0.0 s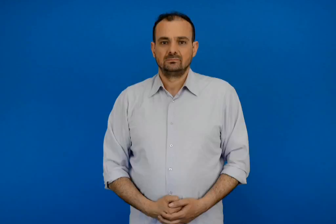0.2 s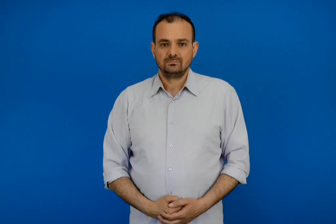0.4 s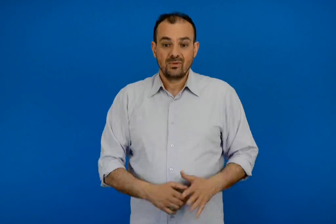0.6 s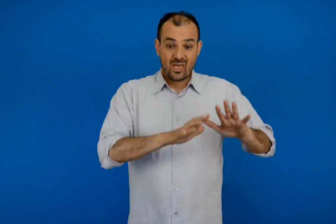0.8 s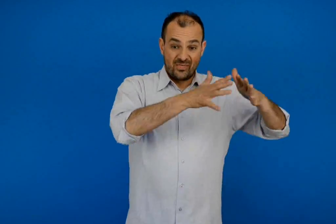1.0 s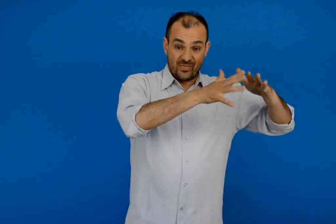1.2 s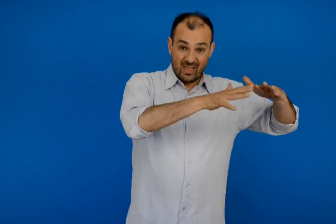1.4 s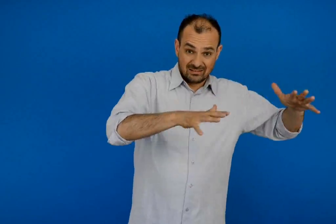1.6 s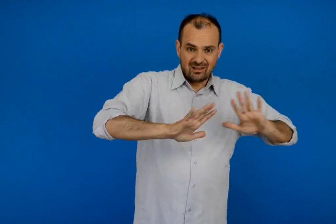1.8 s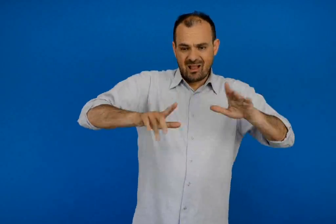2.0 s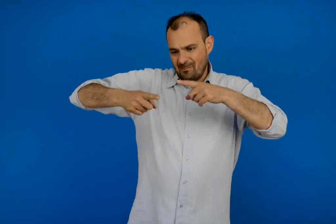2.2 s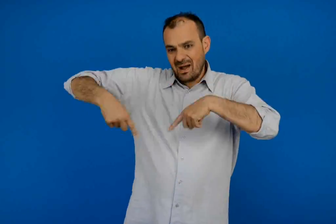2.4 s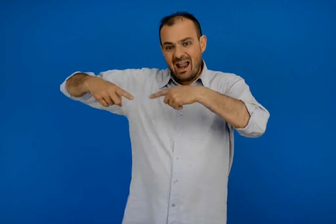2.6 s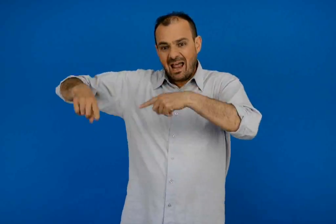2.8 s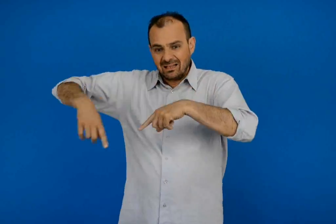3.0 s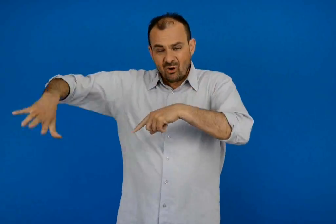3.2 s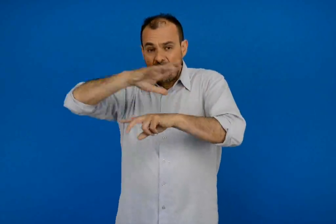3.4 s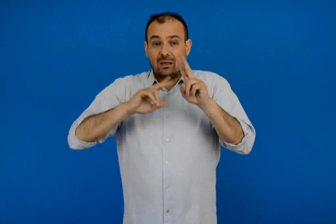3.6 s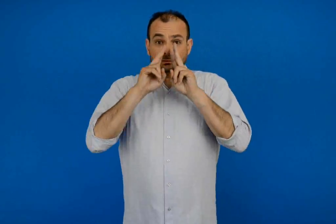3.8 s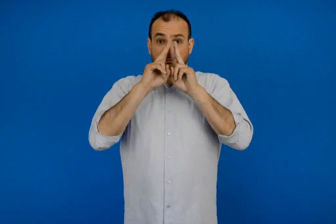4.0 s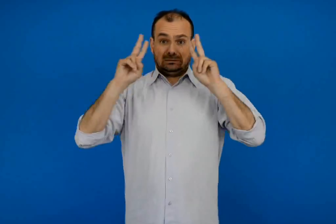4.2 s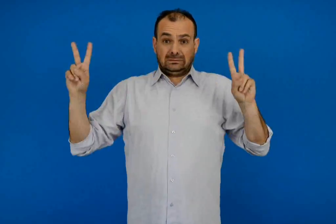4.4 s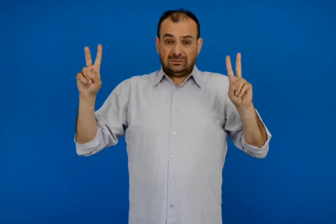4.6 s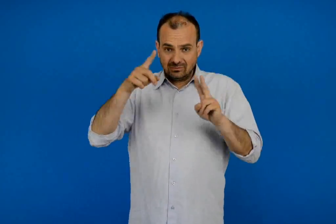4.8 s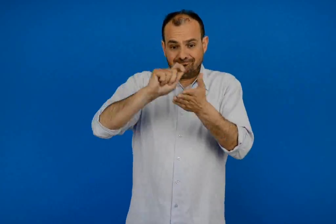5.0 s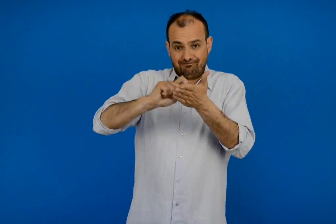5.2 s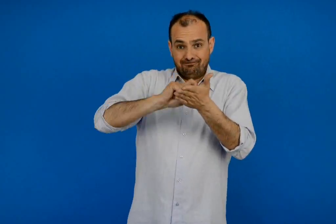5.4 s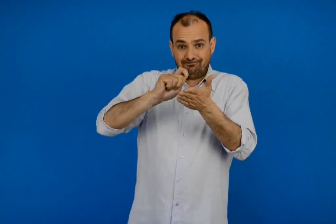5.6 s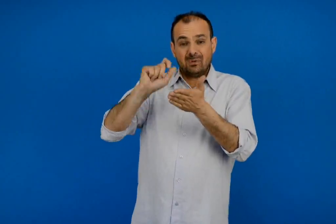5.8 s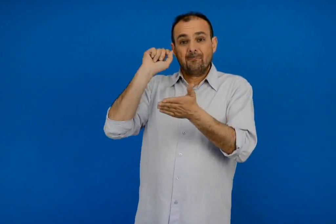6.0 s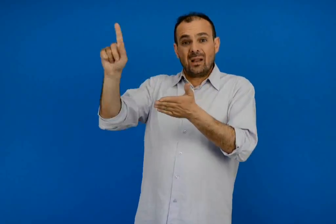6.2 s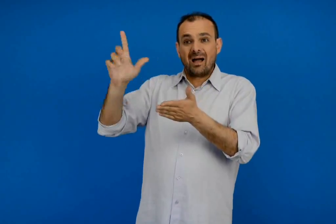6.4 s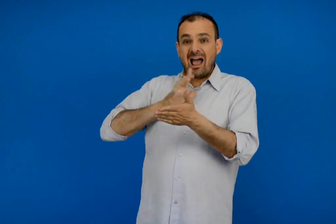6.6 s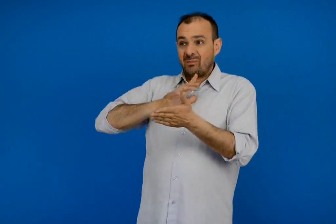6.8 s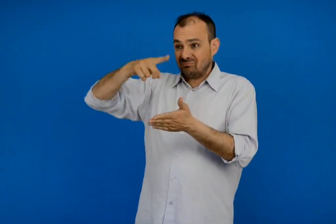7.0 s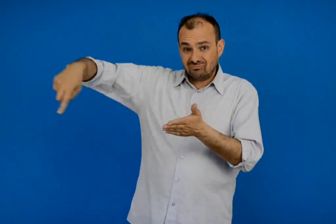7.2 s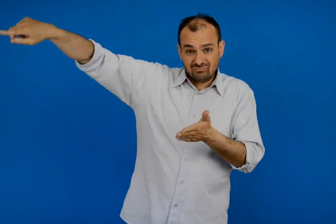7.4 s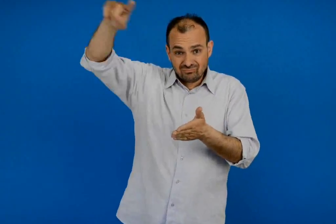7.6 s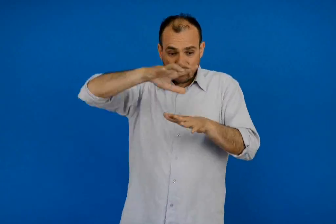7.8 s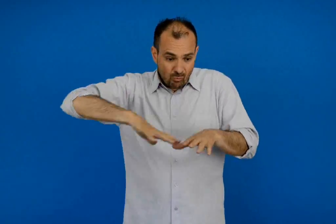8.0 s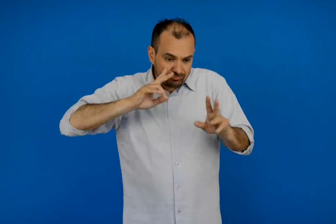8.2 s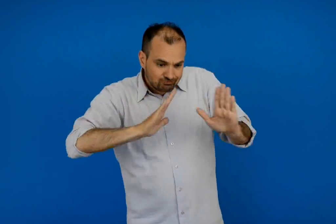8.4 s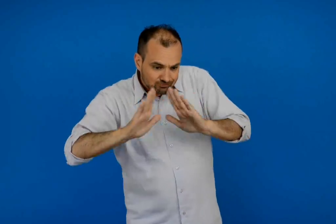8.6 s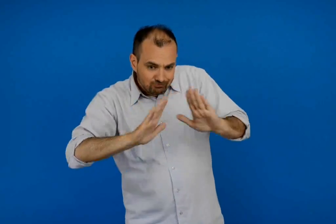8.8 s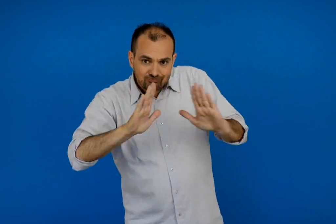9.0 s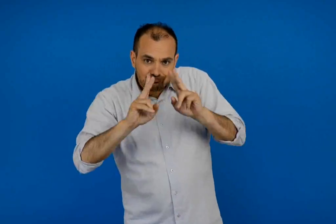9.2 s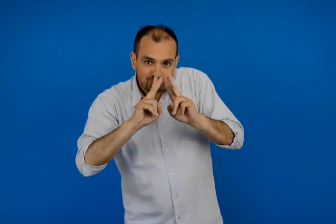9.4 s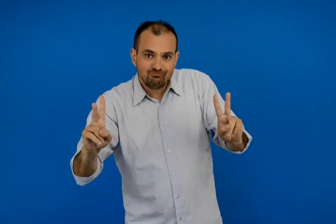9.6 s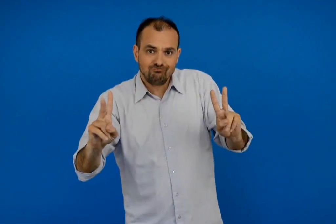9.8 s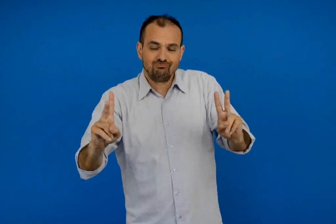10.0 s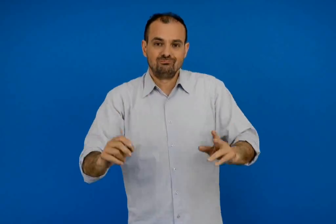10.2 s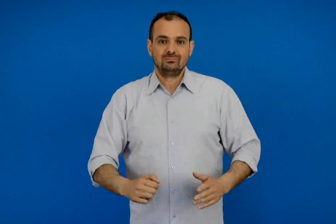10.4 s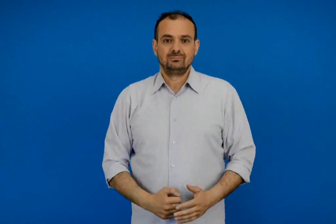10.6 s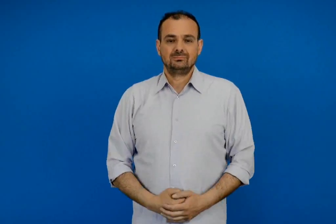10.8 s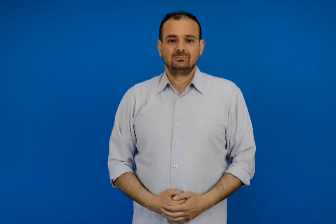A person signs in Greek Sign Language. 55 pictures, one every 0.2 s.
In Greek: γράψε ένα μήνυμα καλώντας τους ανθρώπους να διατηρούν πάντα καθαρές τις θάλασσες και τις παράλιες
